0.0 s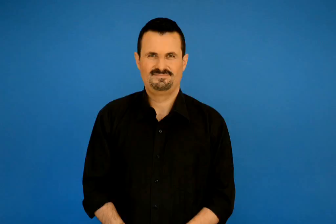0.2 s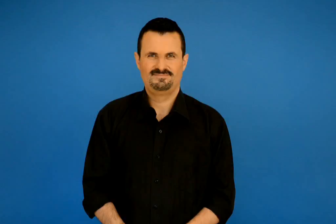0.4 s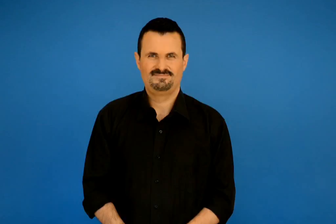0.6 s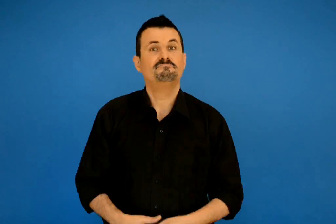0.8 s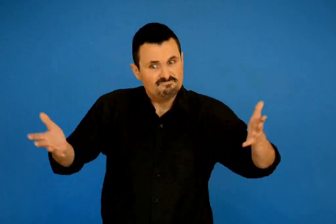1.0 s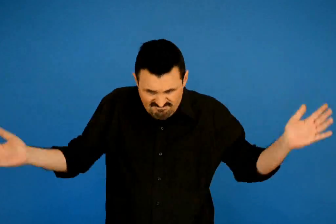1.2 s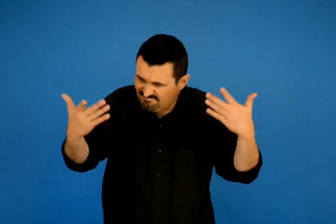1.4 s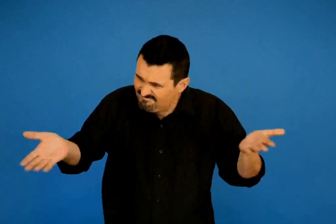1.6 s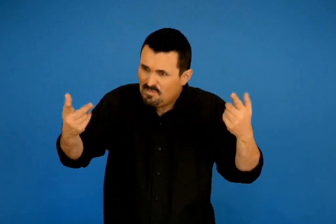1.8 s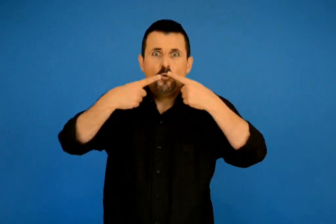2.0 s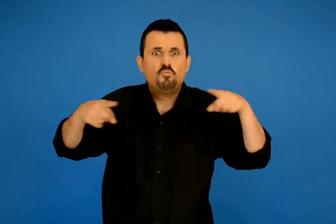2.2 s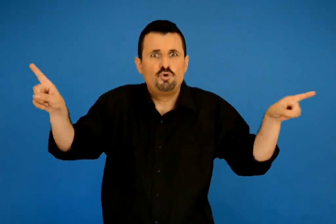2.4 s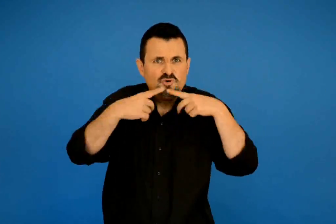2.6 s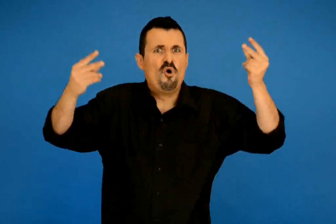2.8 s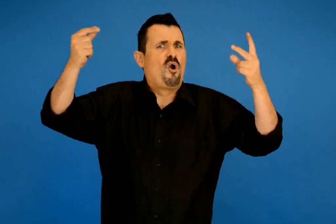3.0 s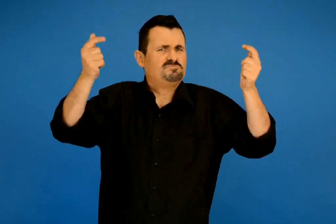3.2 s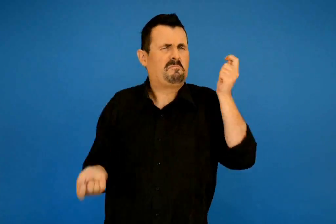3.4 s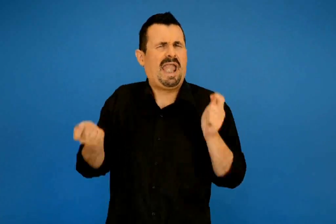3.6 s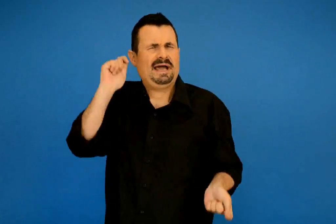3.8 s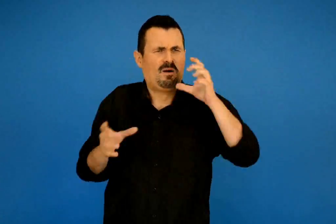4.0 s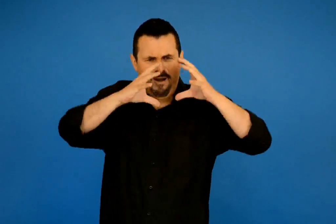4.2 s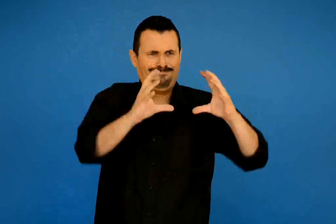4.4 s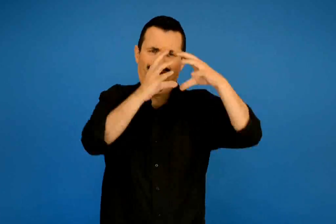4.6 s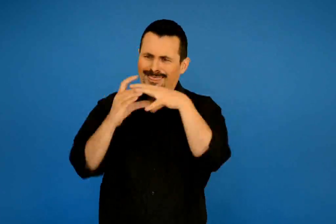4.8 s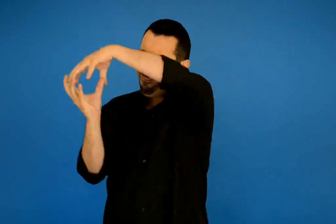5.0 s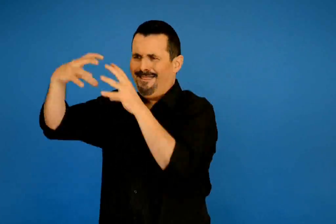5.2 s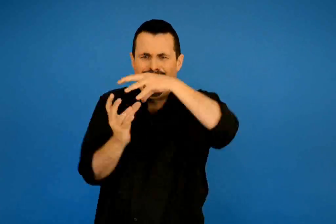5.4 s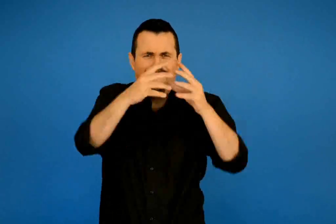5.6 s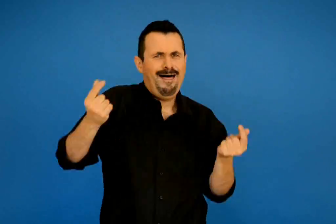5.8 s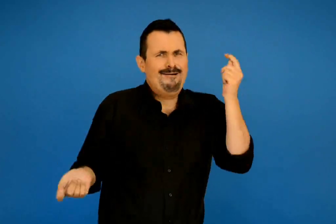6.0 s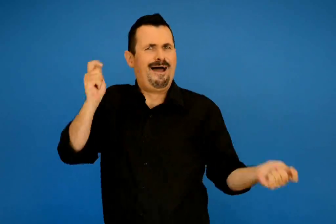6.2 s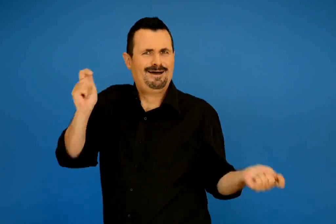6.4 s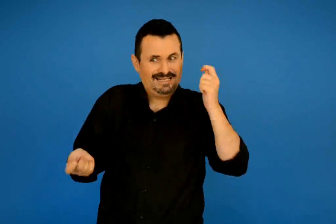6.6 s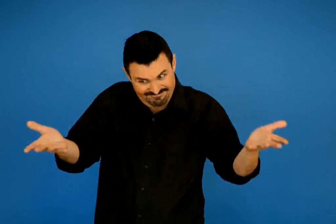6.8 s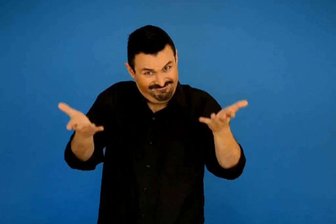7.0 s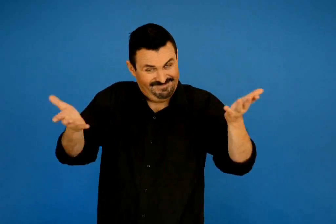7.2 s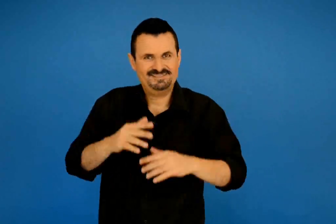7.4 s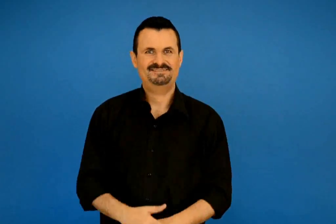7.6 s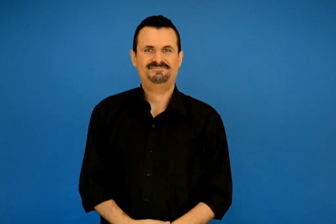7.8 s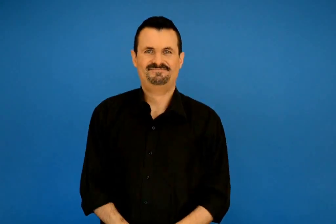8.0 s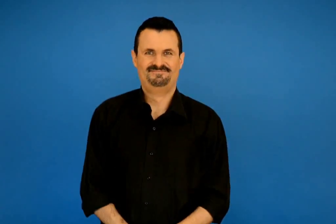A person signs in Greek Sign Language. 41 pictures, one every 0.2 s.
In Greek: βαλτέ μουσική και χορέψτε στο πάρτι των μπαλονιών
